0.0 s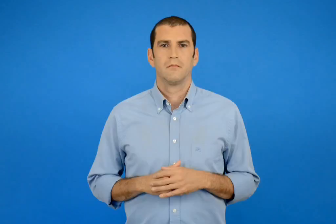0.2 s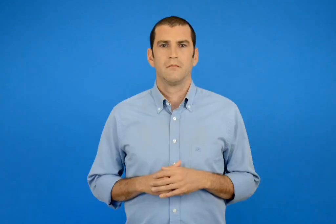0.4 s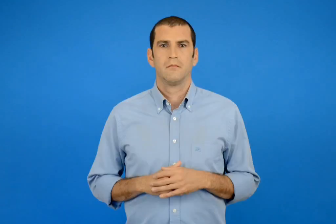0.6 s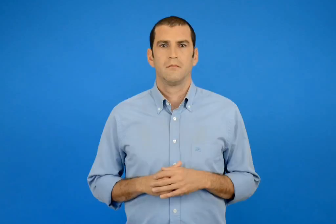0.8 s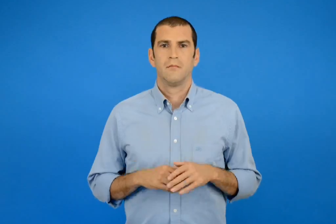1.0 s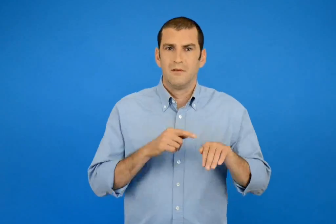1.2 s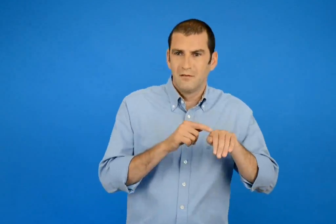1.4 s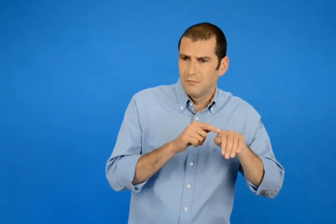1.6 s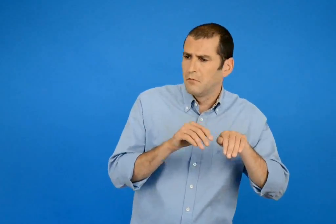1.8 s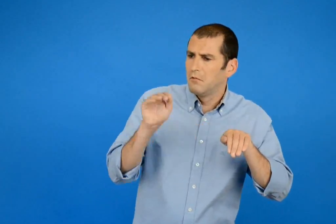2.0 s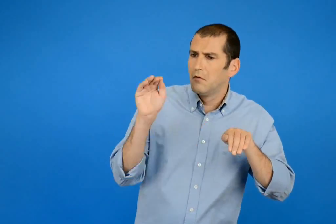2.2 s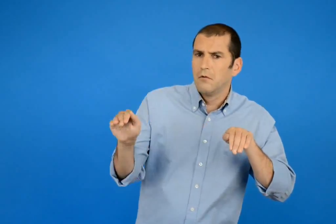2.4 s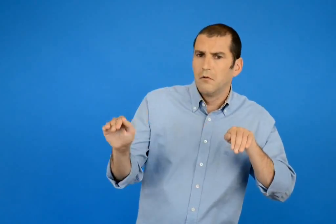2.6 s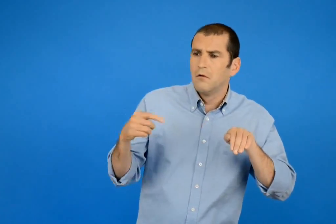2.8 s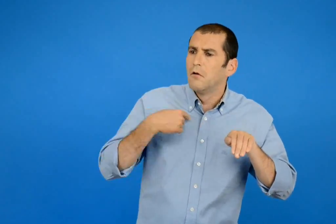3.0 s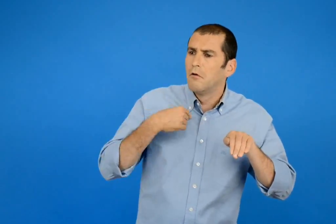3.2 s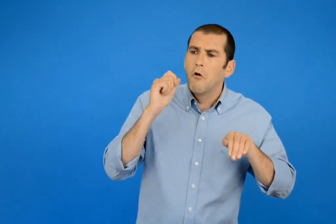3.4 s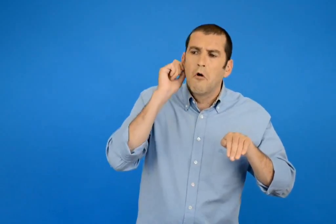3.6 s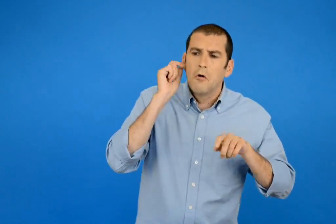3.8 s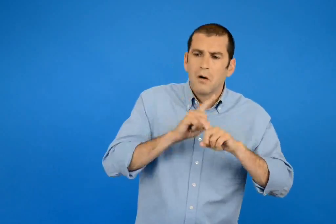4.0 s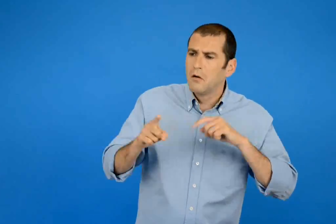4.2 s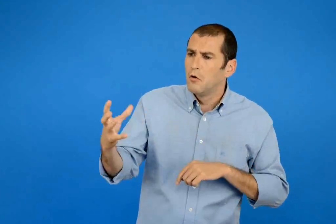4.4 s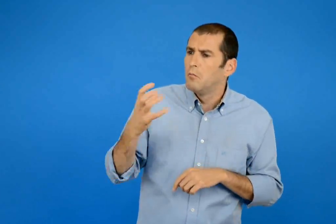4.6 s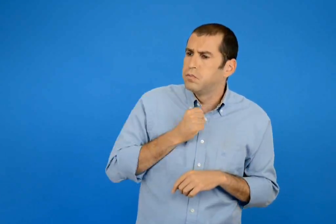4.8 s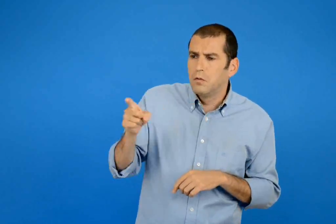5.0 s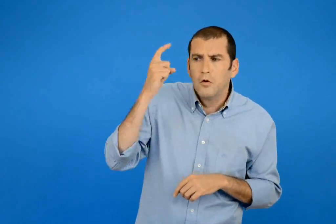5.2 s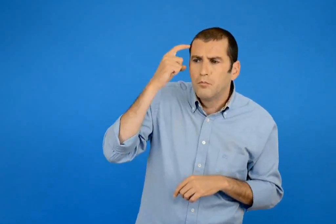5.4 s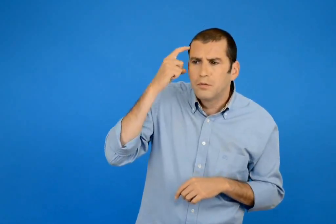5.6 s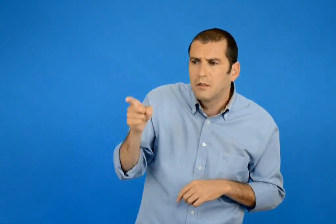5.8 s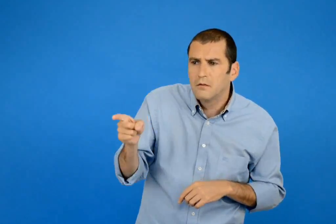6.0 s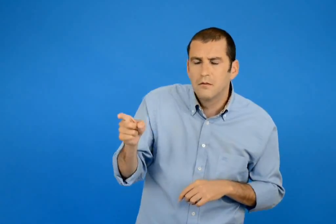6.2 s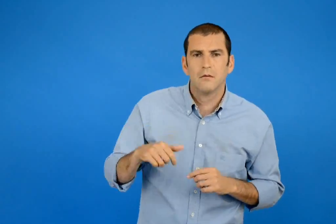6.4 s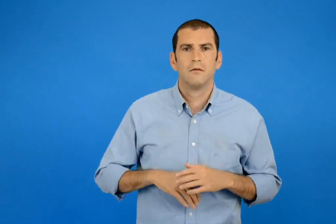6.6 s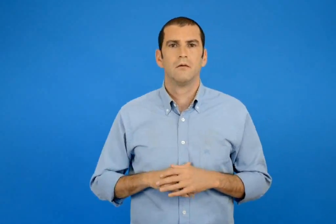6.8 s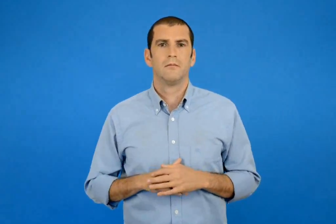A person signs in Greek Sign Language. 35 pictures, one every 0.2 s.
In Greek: πως ξέρεις το όνομα μου ; το ρώτησε
